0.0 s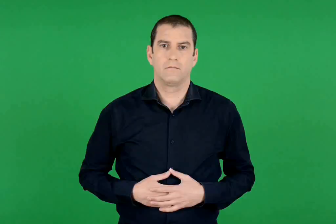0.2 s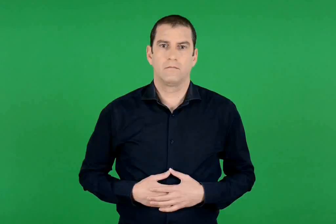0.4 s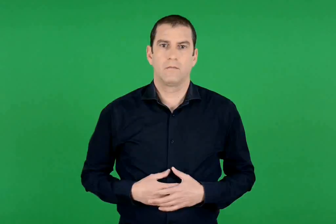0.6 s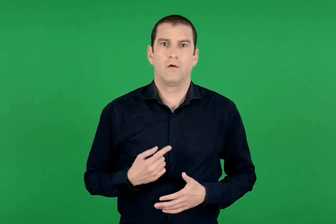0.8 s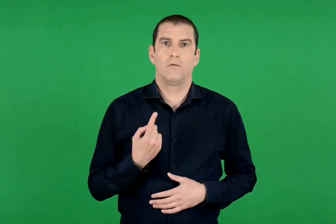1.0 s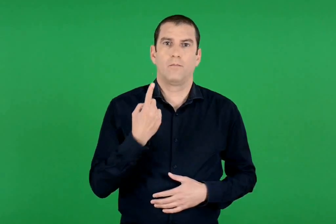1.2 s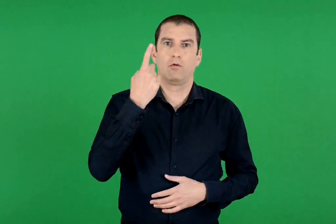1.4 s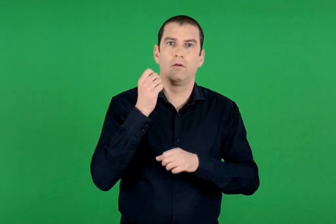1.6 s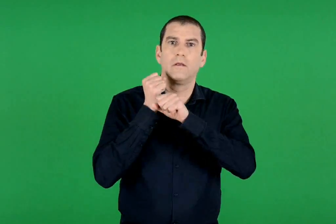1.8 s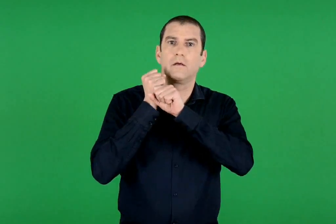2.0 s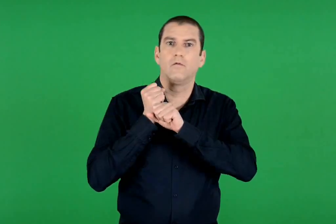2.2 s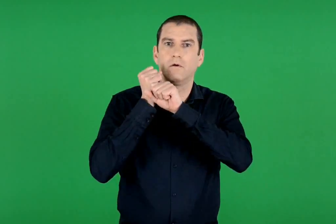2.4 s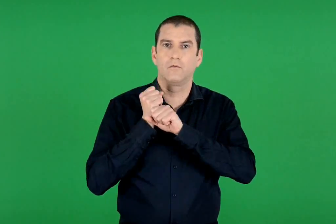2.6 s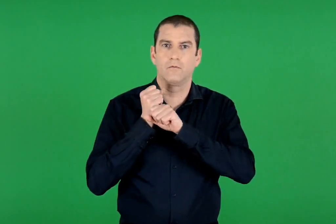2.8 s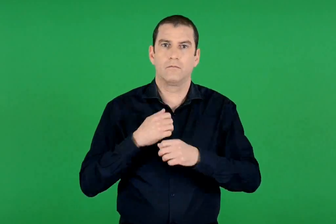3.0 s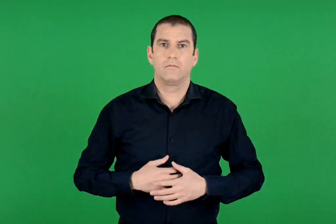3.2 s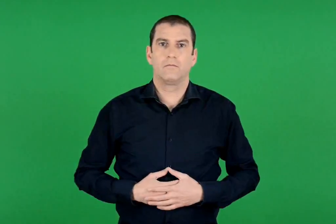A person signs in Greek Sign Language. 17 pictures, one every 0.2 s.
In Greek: 44197
